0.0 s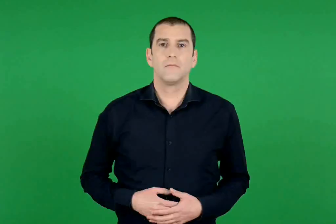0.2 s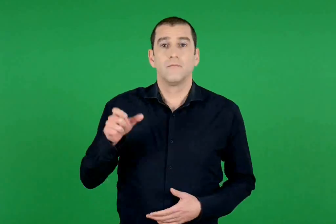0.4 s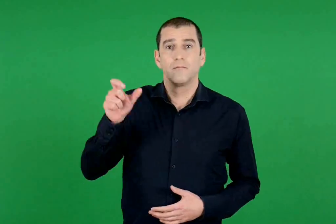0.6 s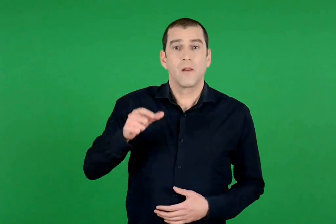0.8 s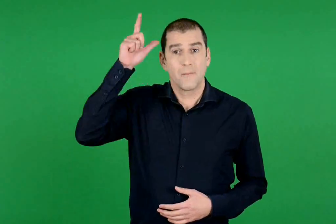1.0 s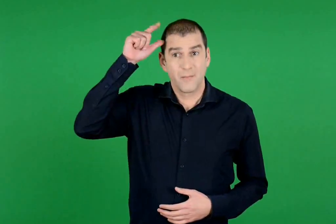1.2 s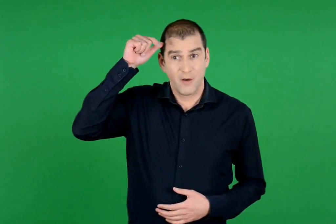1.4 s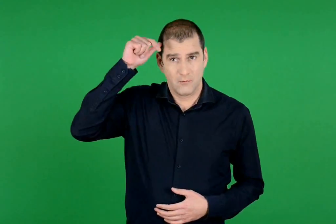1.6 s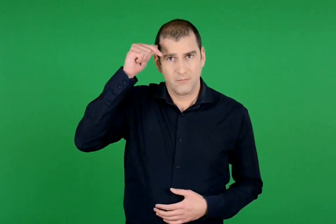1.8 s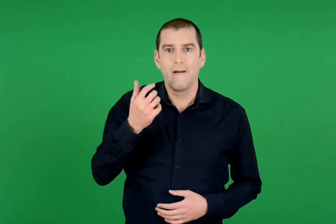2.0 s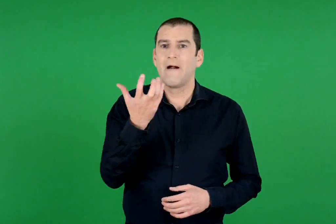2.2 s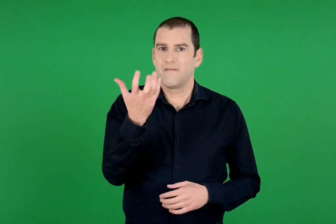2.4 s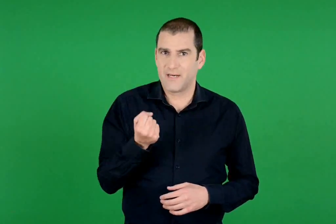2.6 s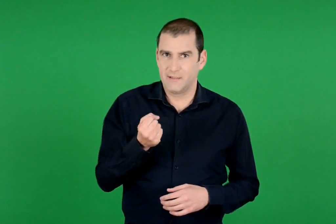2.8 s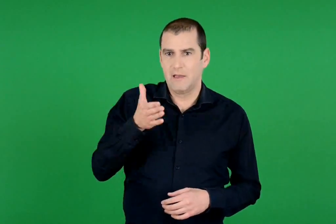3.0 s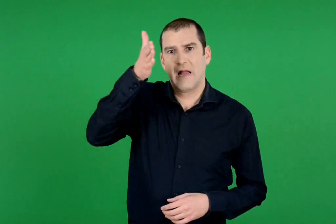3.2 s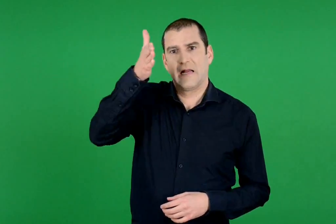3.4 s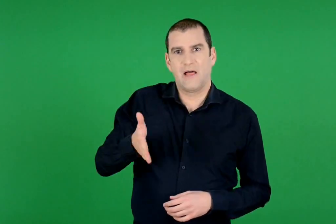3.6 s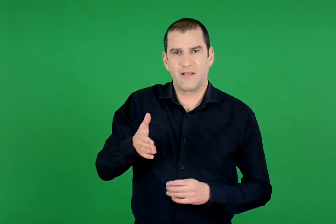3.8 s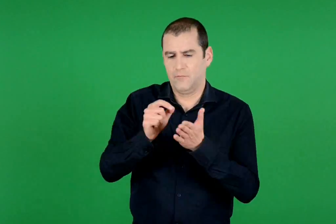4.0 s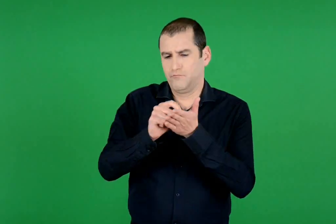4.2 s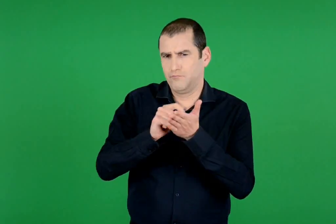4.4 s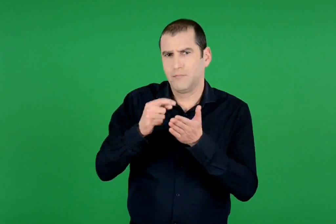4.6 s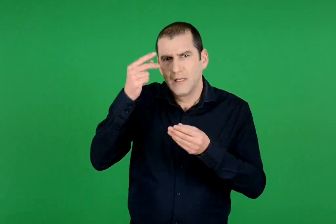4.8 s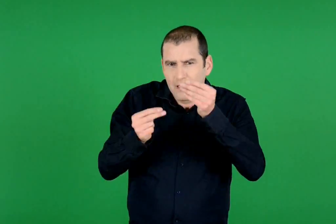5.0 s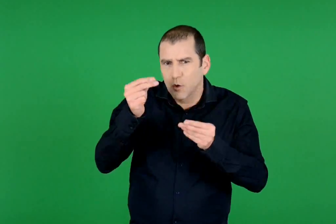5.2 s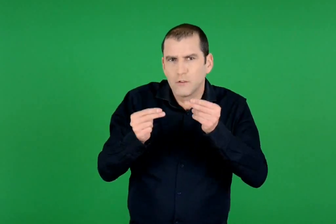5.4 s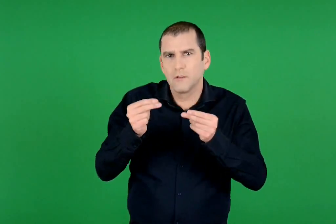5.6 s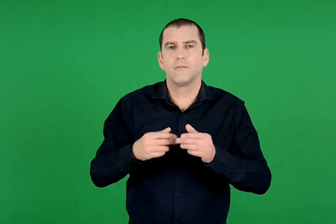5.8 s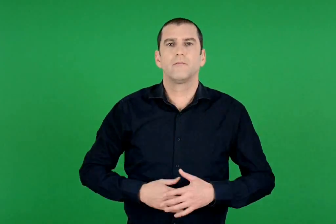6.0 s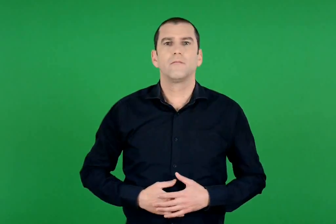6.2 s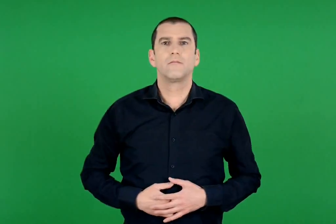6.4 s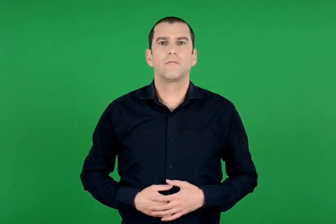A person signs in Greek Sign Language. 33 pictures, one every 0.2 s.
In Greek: ο πυθαγόρας γράφει την αφαίρεση κάθετα και υπολογίζει
